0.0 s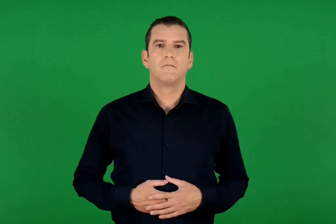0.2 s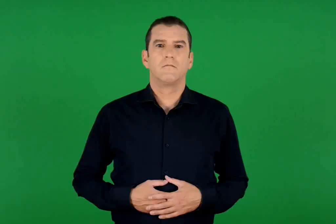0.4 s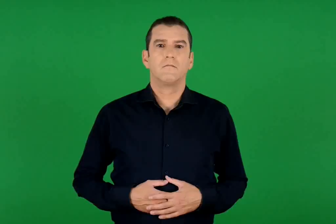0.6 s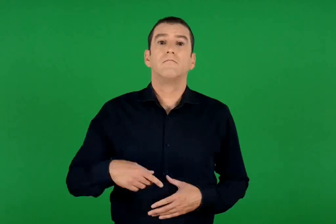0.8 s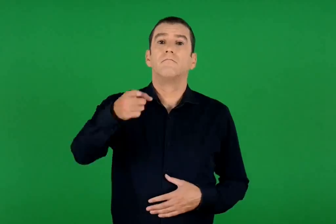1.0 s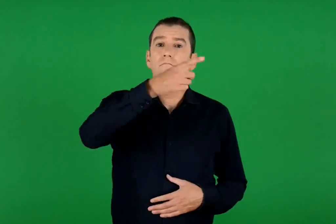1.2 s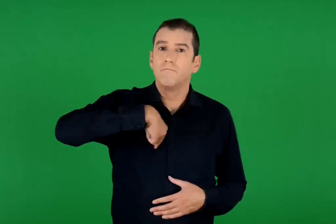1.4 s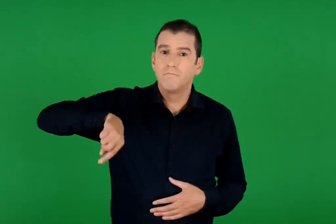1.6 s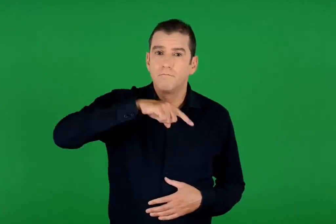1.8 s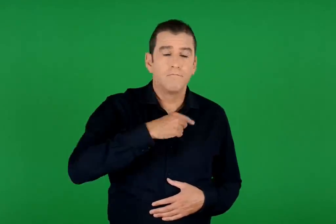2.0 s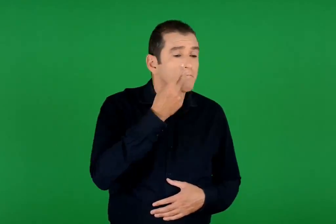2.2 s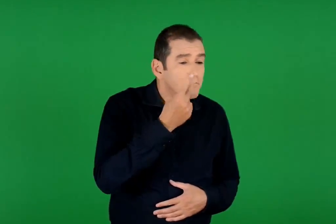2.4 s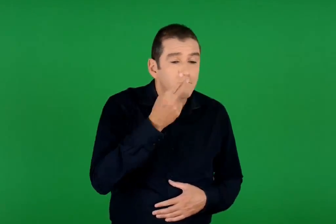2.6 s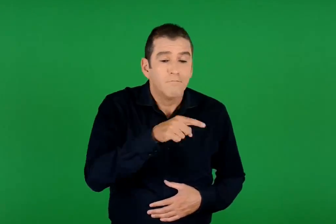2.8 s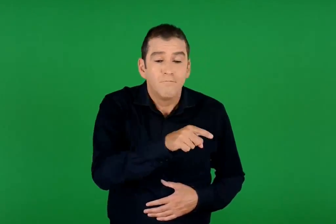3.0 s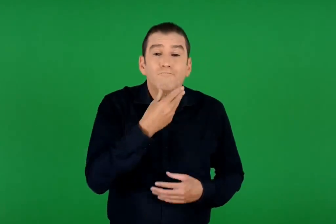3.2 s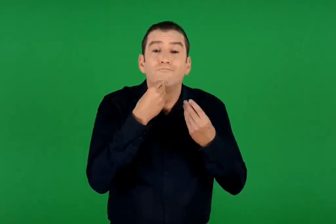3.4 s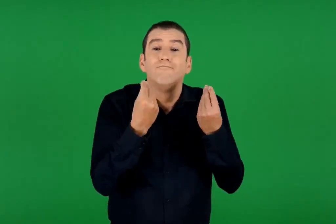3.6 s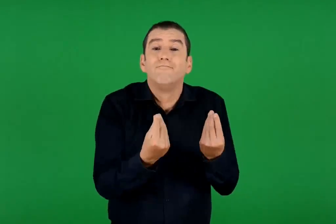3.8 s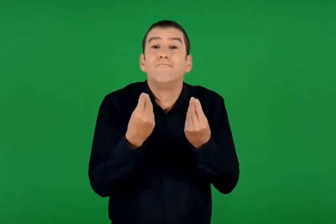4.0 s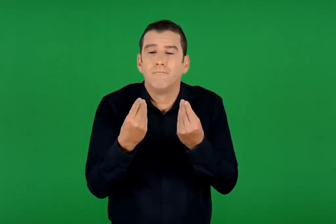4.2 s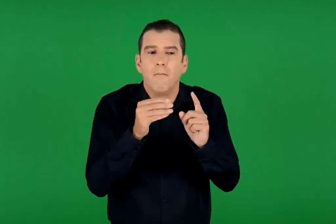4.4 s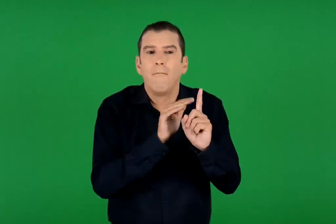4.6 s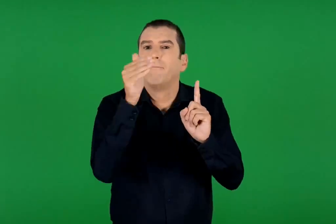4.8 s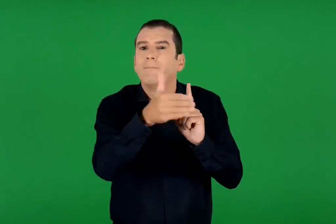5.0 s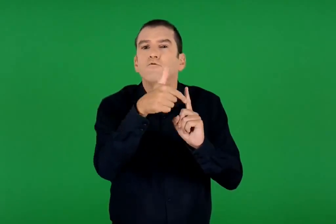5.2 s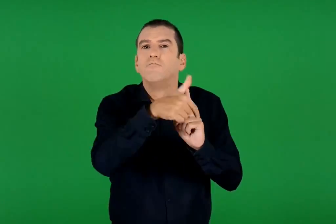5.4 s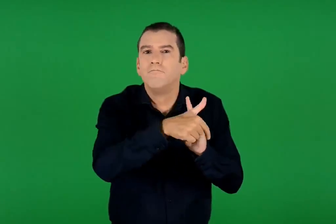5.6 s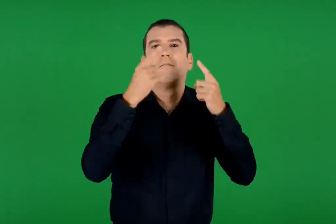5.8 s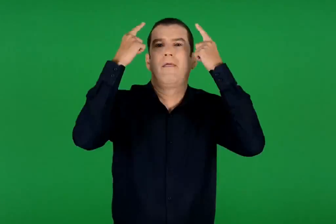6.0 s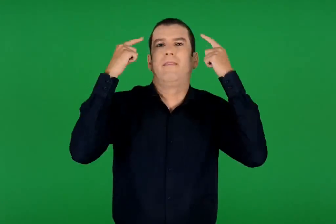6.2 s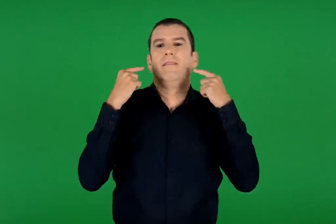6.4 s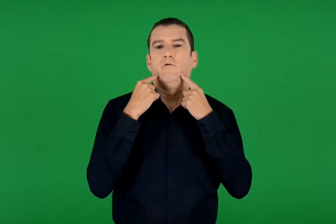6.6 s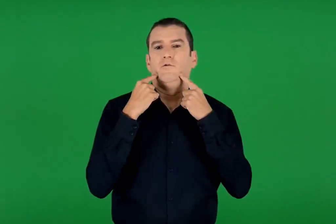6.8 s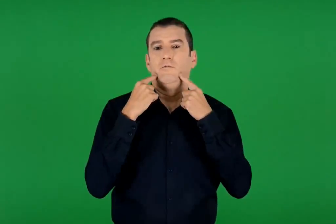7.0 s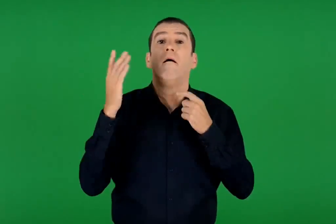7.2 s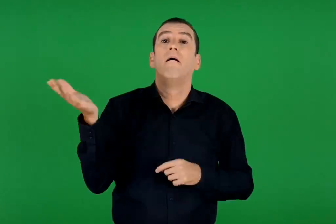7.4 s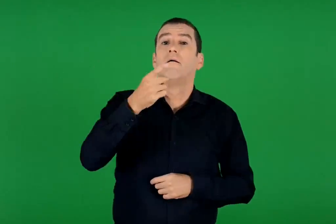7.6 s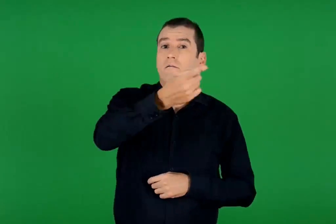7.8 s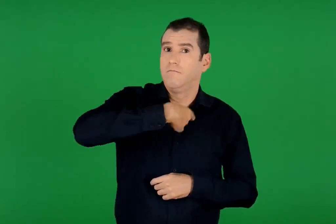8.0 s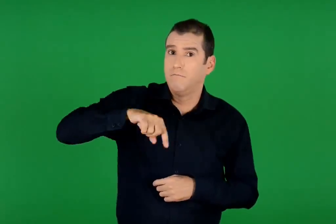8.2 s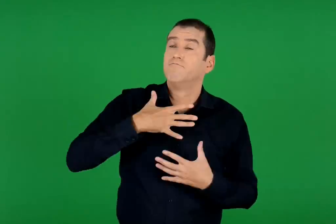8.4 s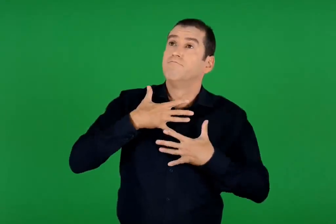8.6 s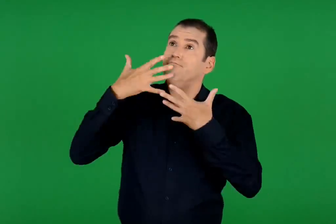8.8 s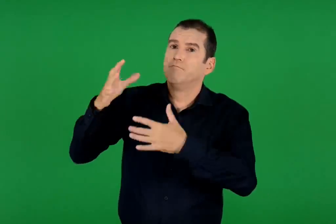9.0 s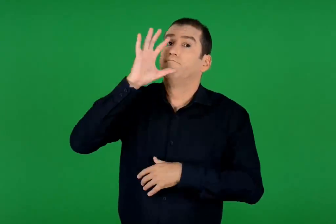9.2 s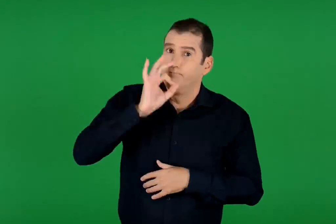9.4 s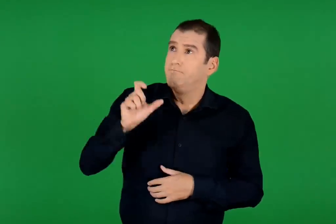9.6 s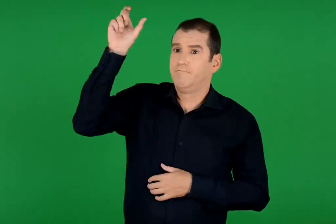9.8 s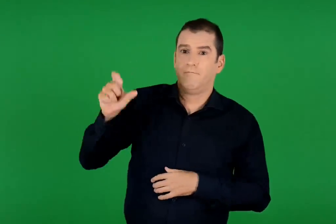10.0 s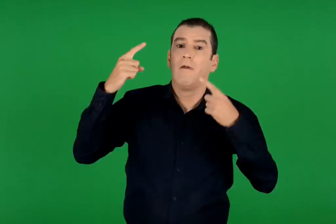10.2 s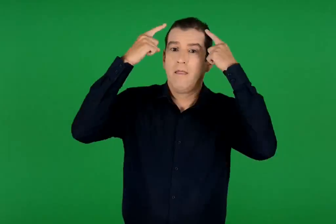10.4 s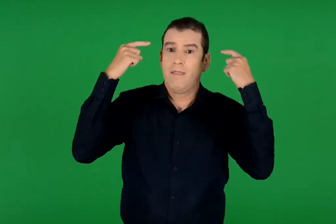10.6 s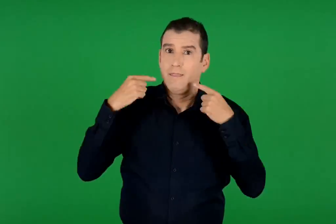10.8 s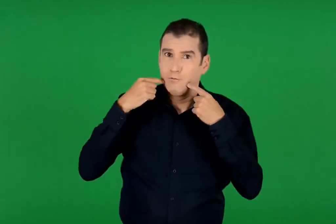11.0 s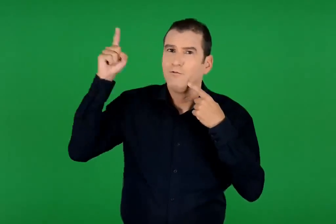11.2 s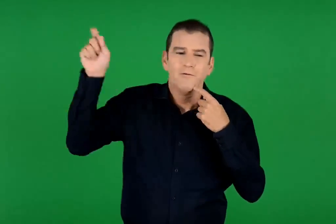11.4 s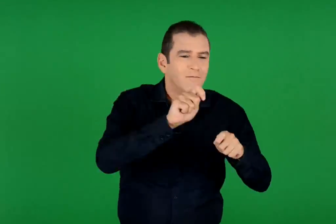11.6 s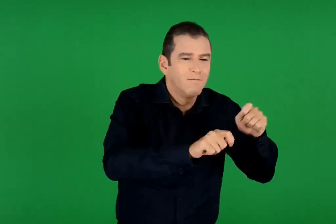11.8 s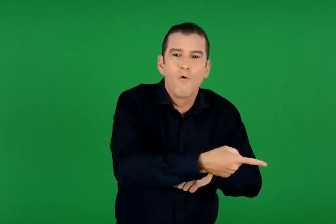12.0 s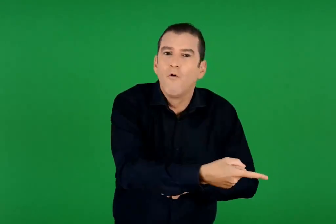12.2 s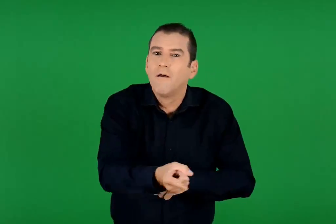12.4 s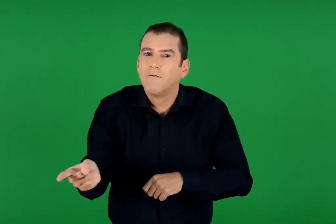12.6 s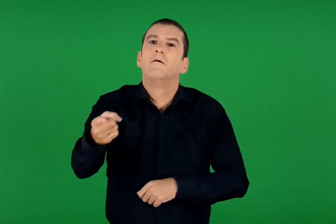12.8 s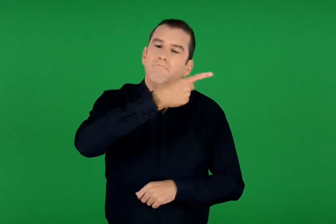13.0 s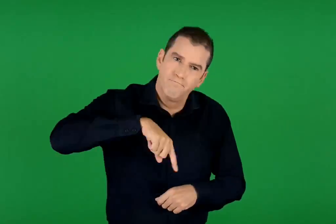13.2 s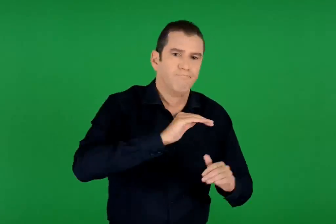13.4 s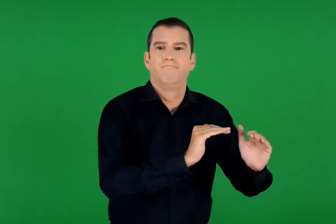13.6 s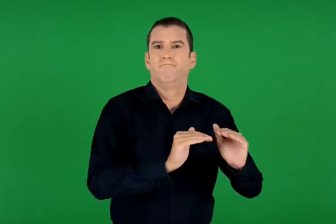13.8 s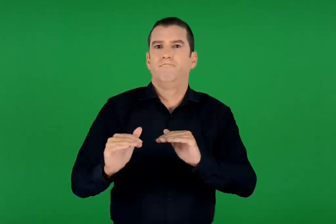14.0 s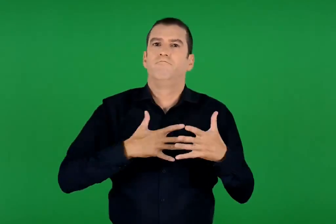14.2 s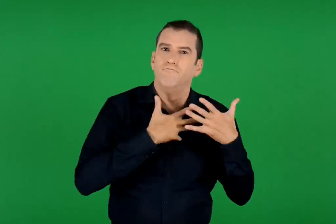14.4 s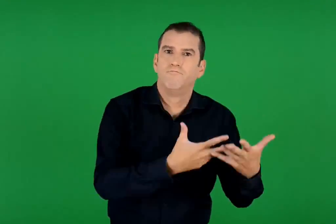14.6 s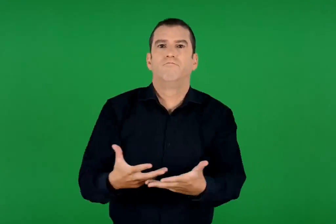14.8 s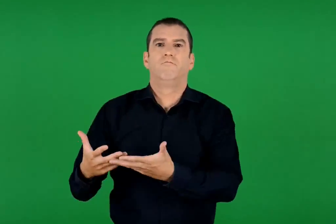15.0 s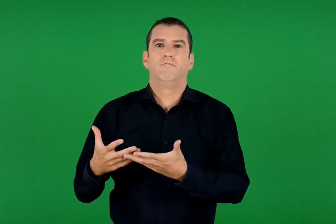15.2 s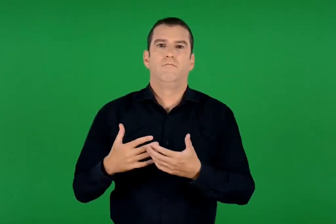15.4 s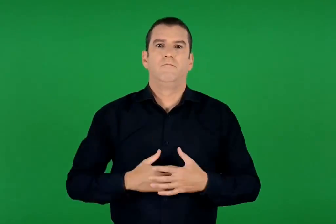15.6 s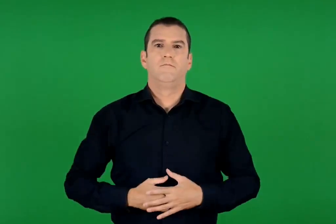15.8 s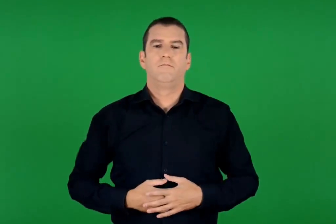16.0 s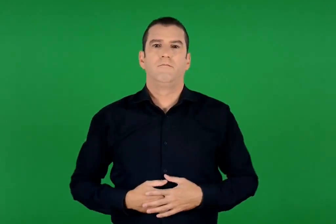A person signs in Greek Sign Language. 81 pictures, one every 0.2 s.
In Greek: πίσω από κάθε όμορφο πράγμα που συναντάμε , βρίσκεται ο θεός. αν αγαπάμε αληθινά τον θεό , αγαπάμε και προστατεύουμε αυτά που δημιούργησε
